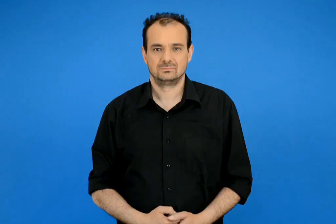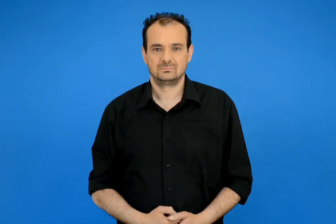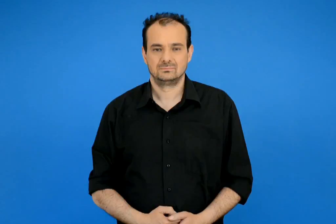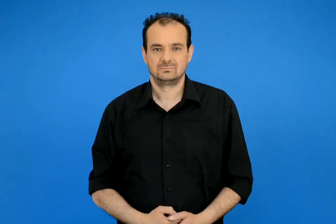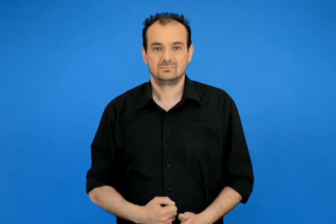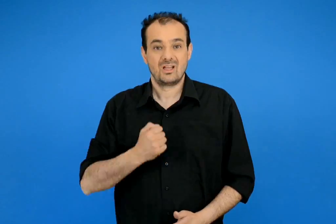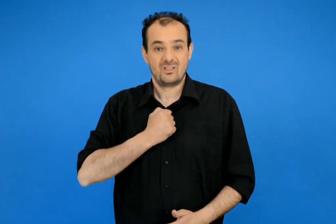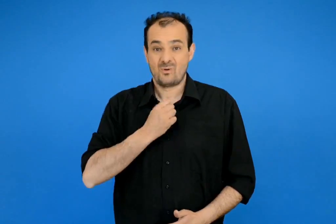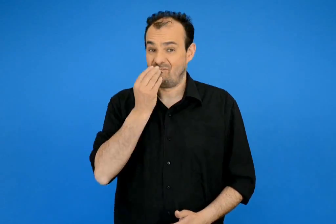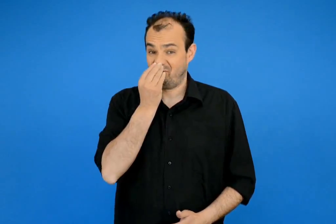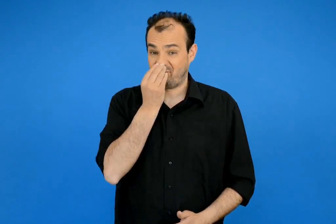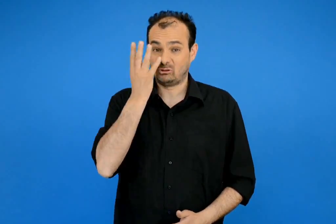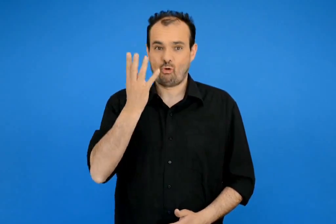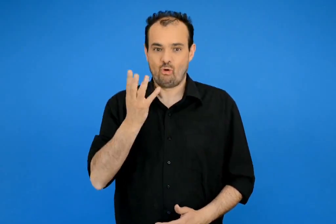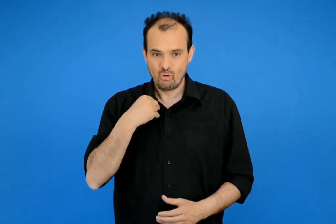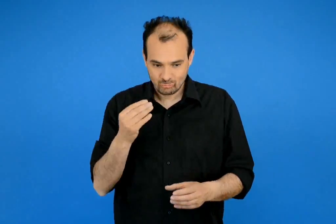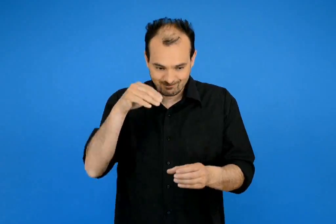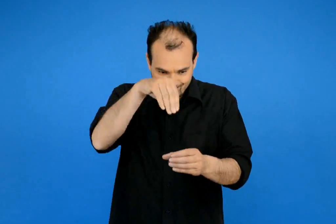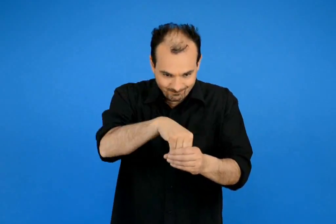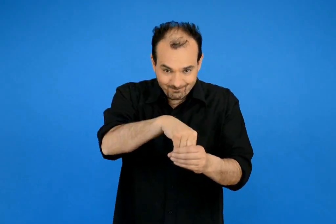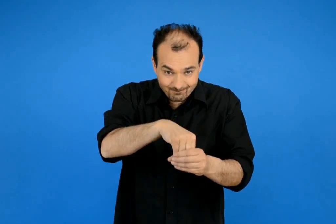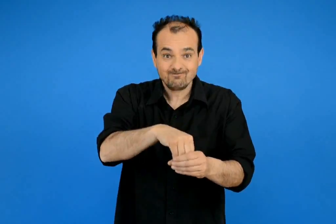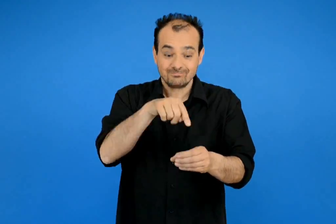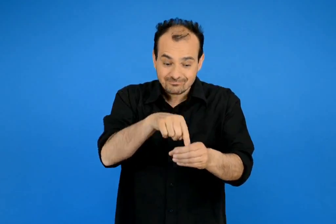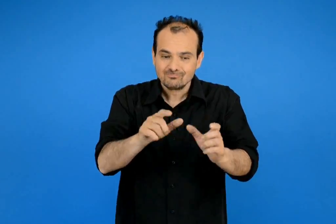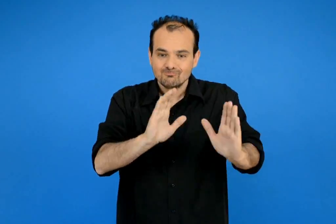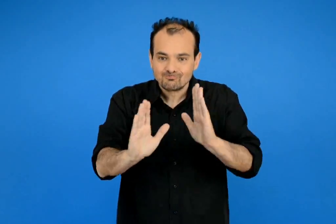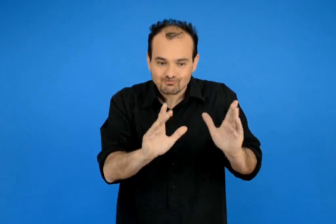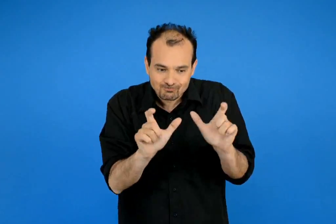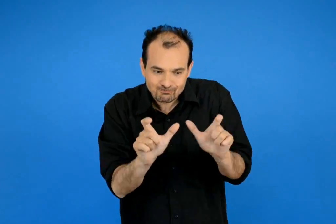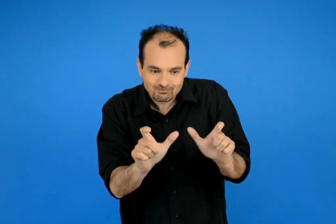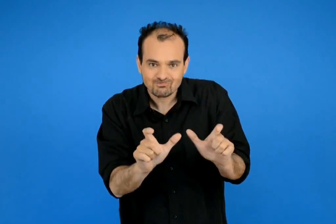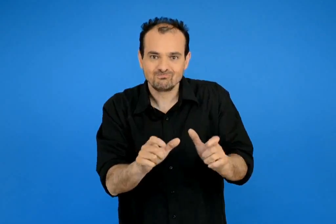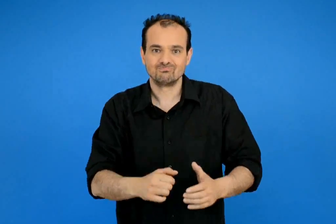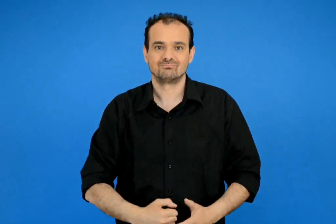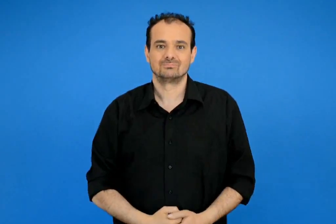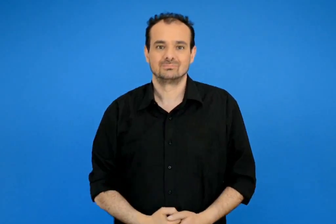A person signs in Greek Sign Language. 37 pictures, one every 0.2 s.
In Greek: φυτεύω και φροντίζω εάν δικό μου φυτό
